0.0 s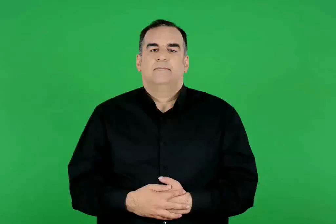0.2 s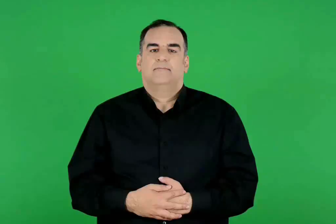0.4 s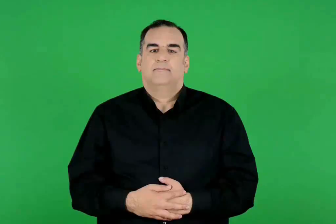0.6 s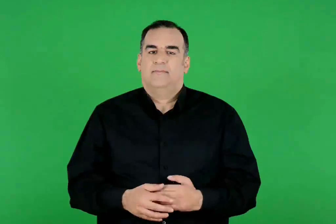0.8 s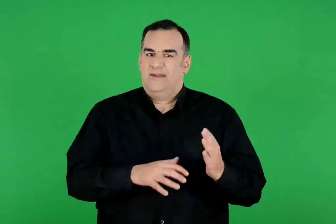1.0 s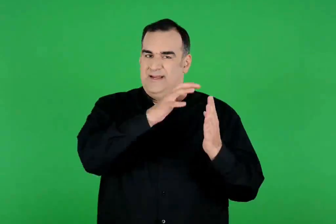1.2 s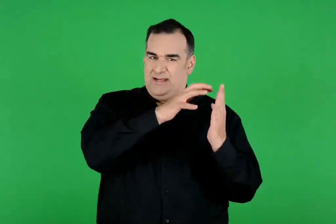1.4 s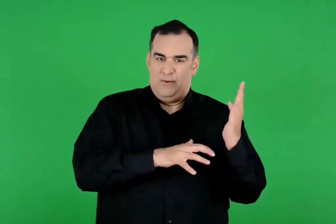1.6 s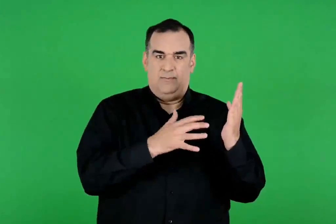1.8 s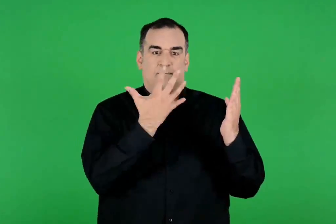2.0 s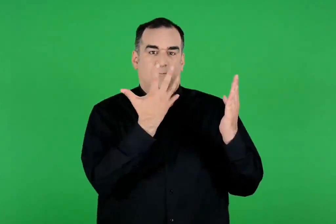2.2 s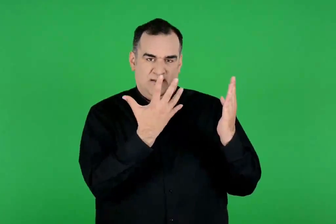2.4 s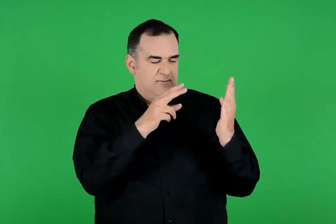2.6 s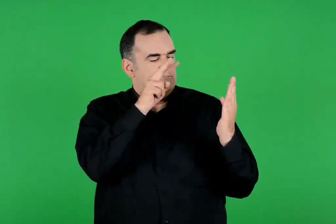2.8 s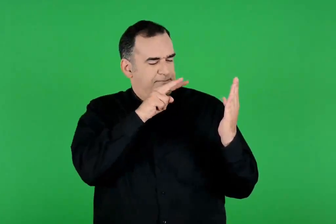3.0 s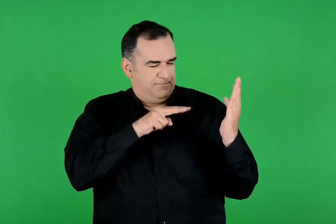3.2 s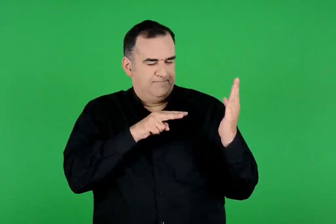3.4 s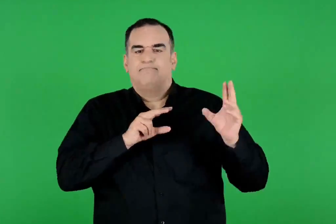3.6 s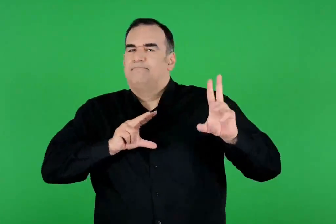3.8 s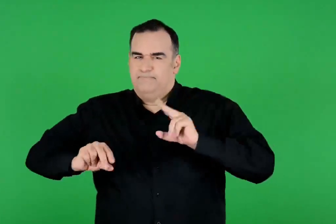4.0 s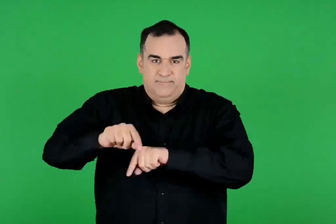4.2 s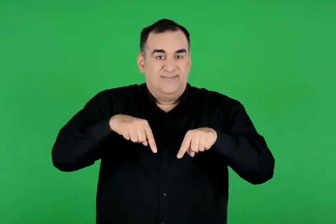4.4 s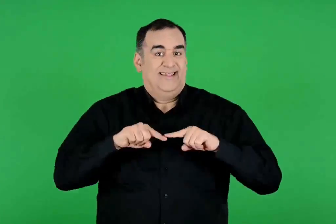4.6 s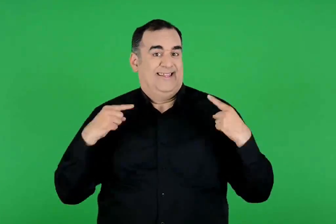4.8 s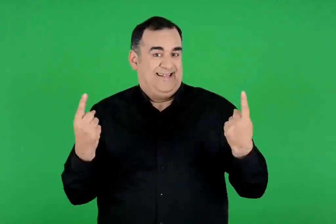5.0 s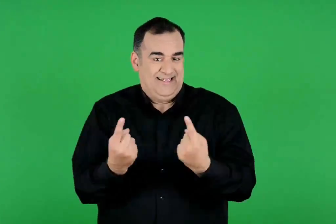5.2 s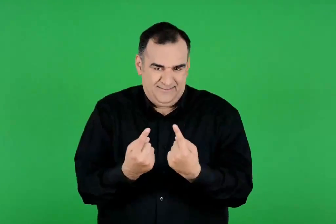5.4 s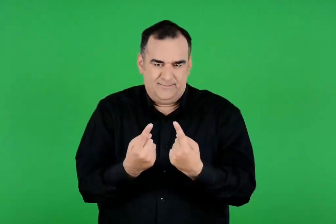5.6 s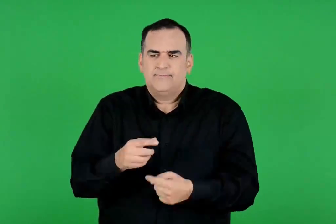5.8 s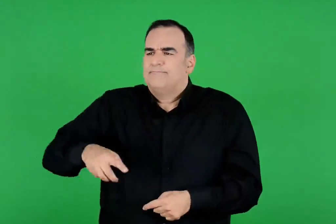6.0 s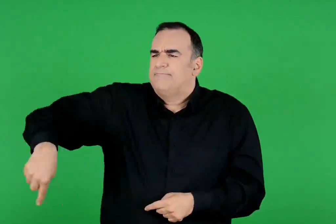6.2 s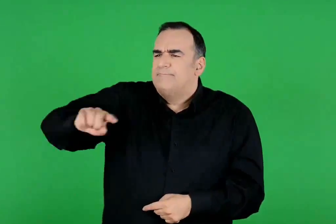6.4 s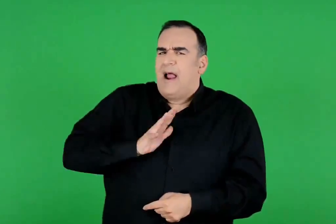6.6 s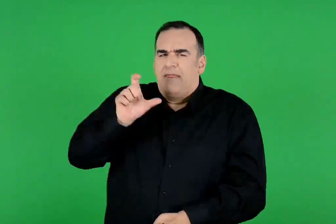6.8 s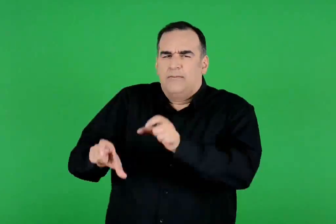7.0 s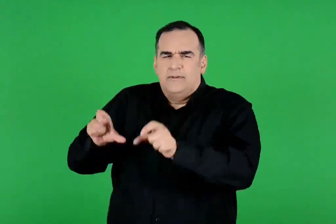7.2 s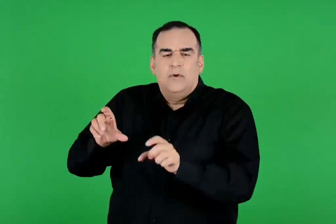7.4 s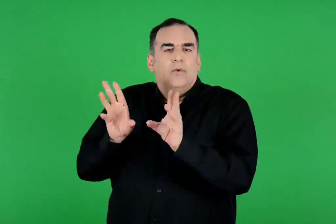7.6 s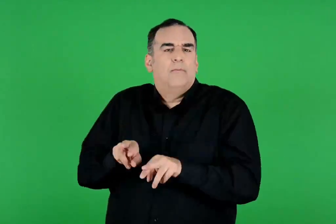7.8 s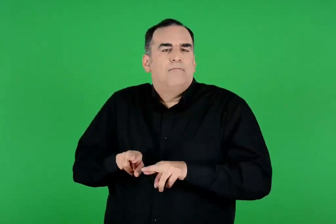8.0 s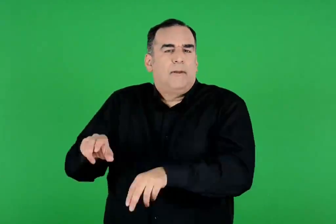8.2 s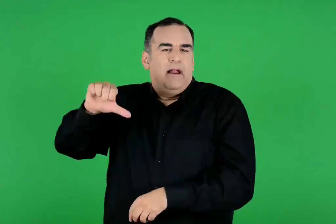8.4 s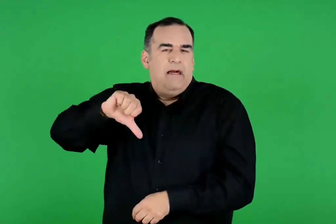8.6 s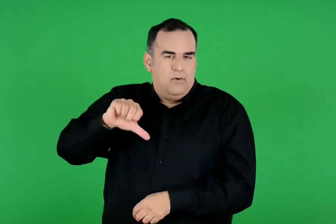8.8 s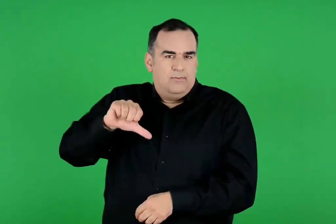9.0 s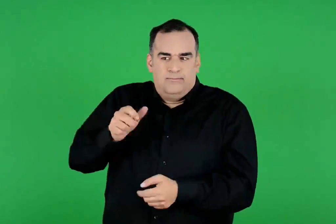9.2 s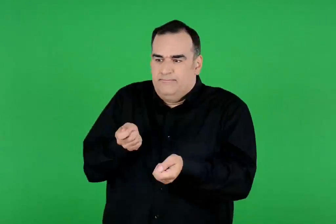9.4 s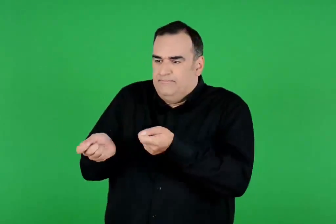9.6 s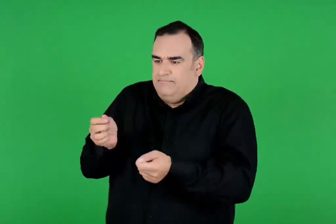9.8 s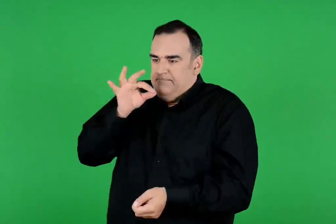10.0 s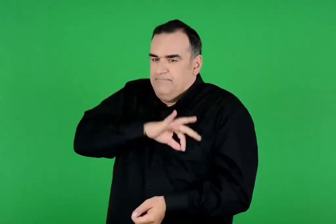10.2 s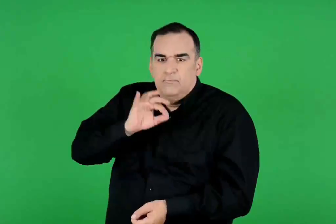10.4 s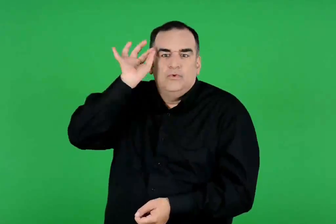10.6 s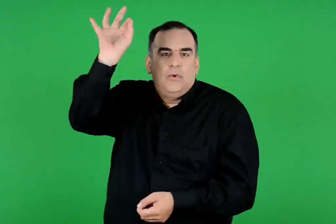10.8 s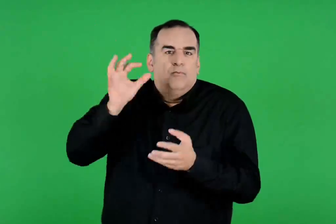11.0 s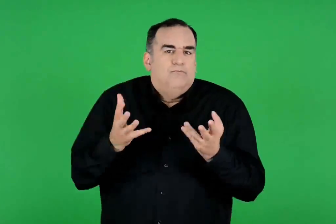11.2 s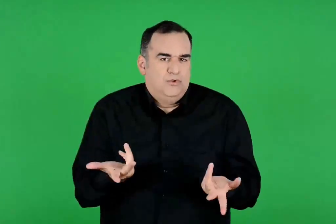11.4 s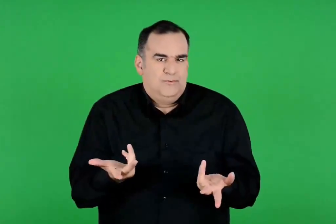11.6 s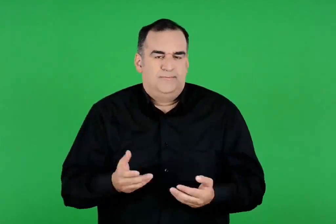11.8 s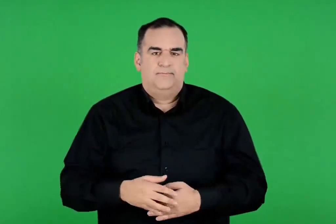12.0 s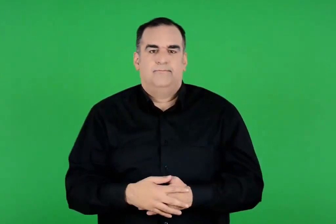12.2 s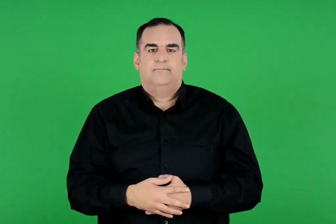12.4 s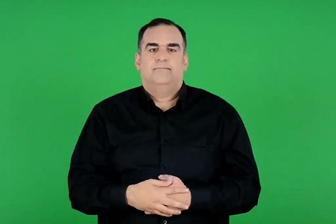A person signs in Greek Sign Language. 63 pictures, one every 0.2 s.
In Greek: διαβάζουμε το κείμενο 5 και συζητάμε στην τάξη για τις προσπάθειες των ανθρώπων να χρησιμοποιήσουν τα νερά των ποταμών για το καλό τους
